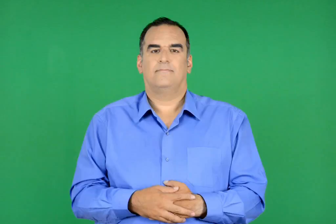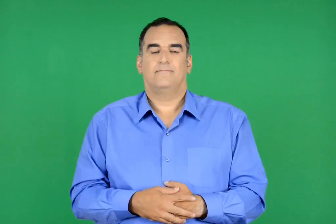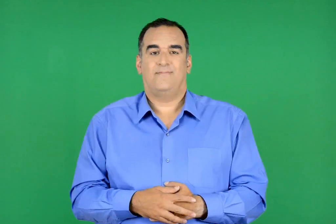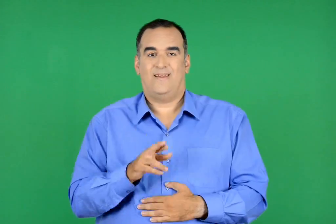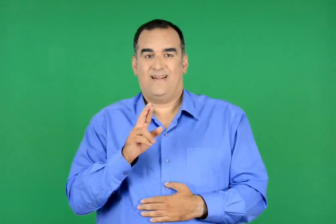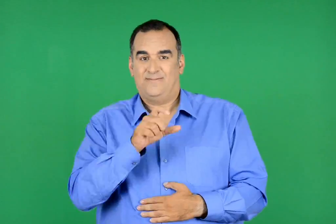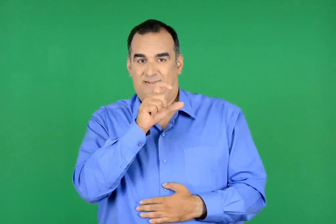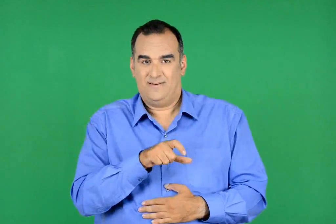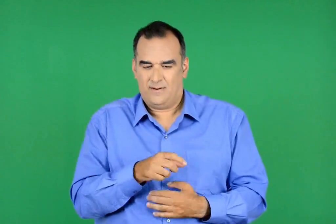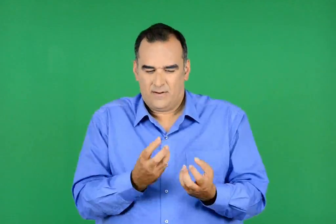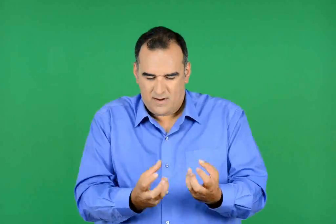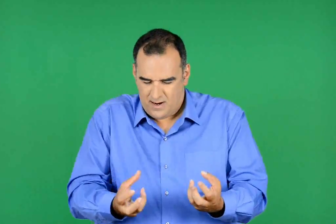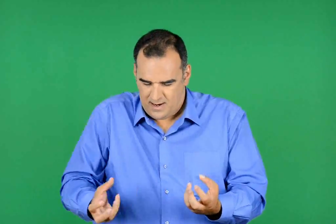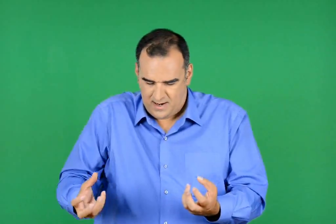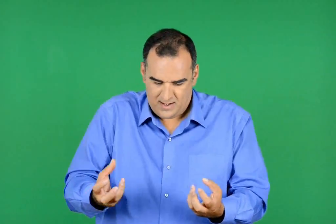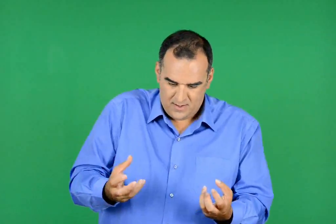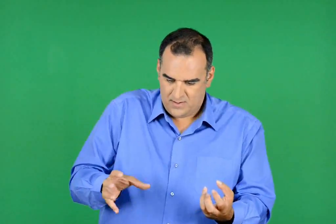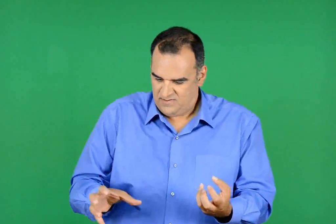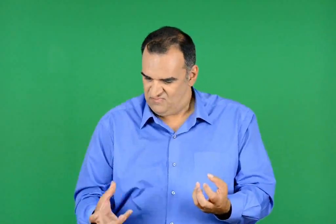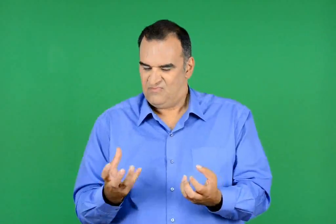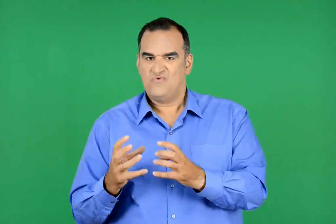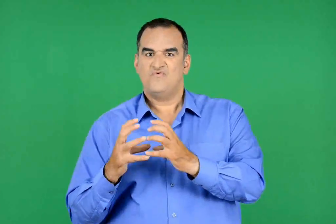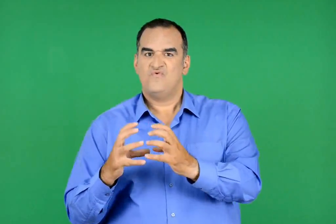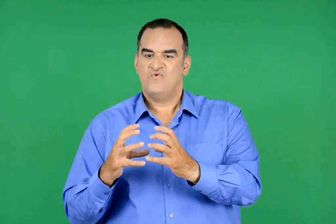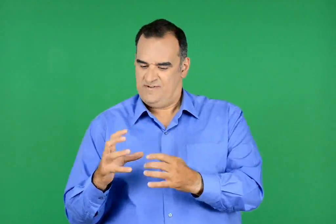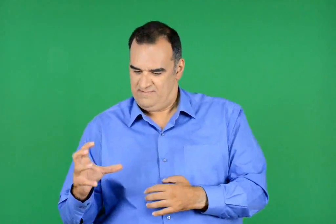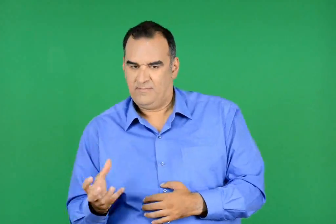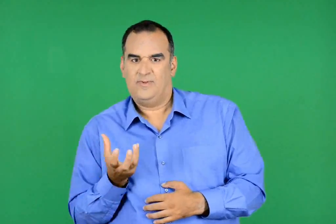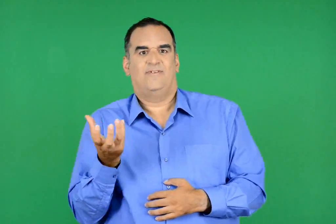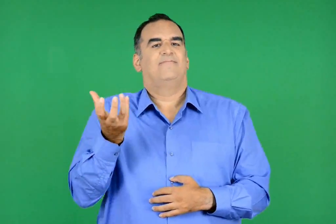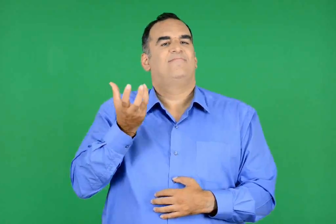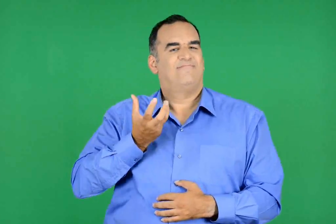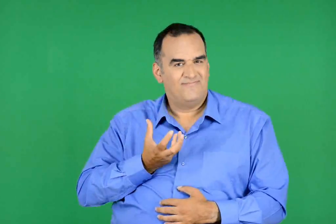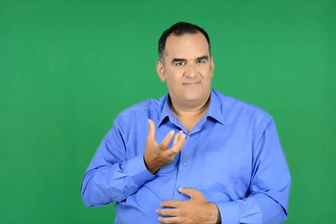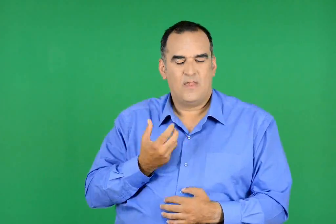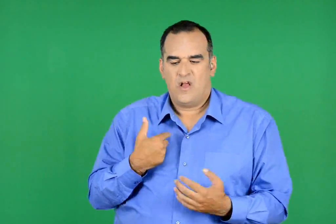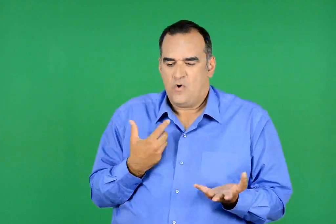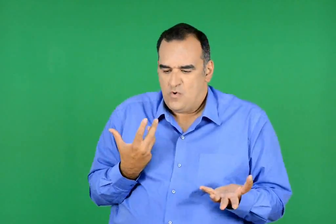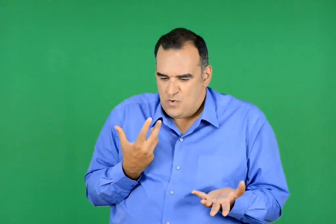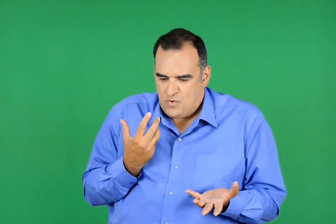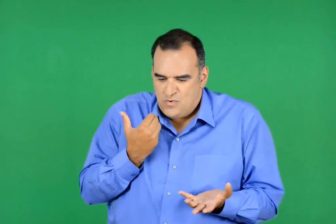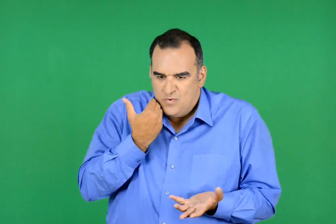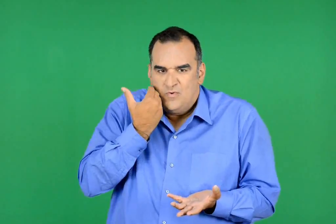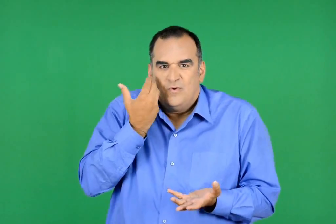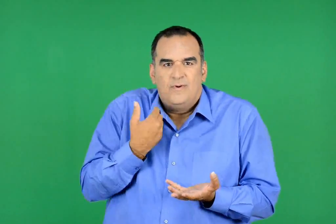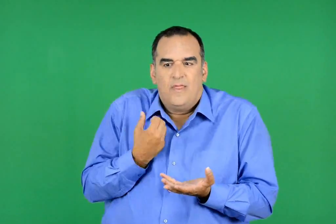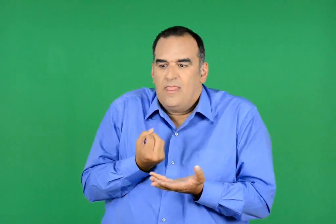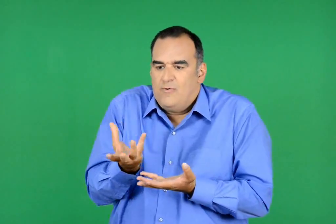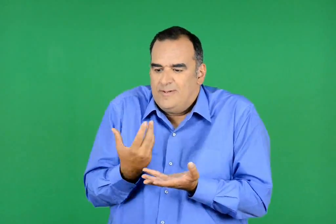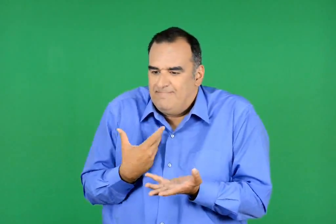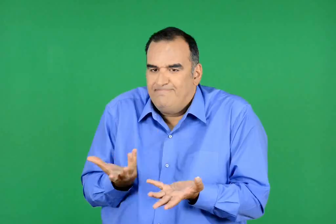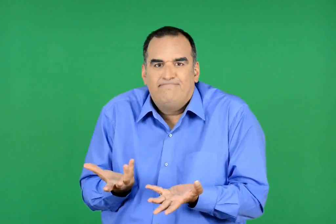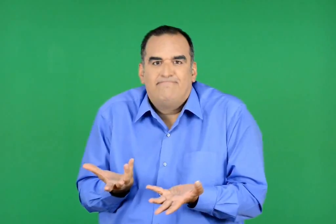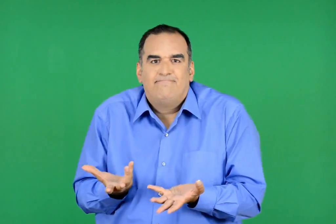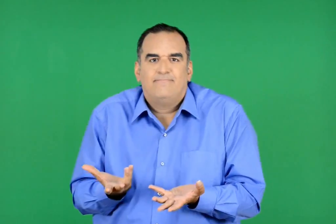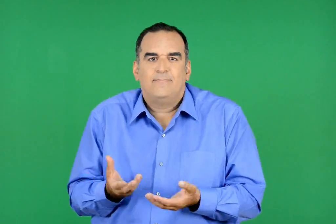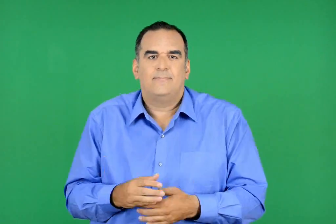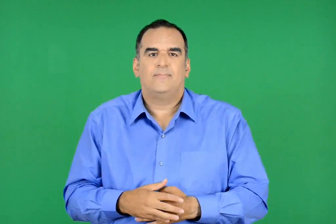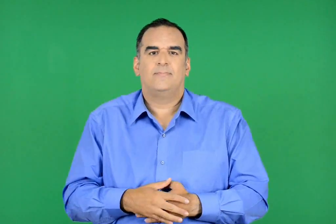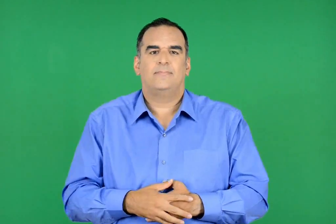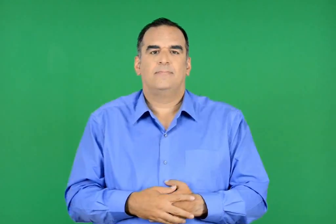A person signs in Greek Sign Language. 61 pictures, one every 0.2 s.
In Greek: η ρασµίγια διάλεξε το πιο µεγάλο ρόδι από το σωρό και µου το πρόσφερε. ντράπηκα που δεν είχα κι εγώ κάτι να της χαρίσω
